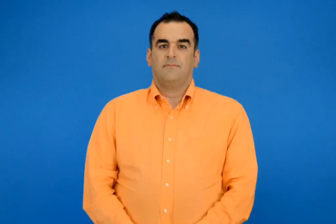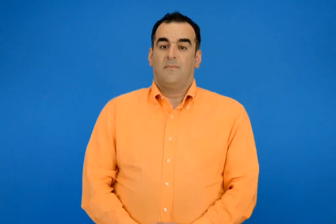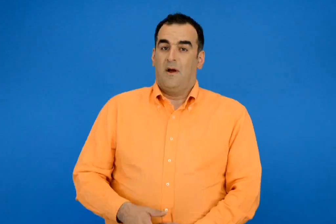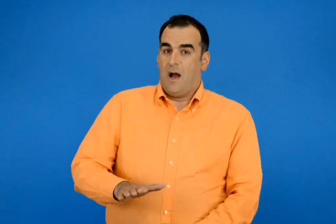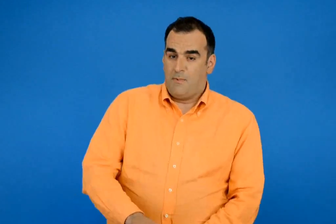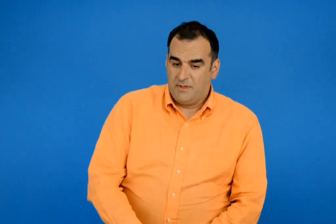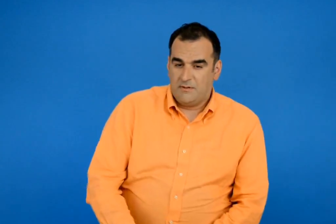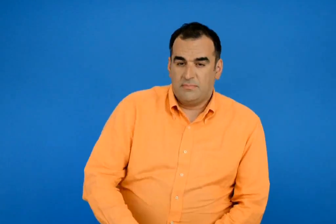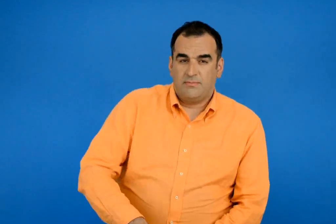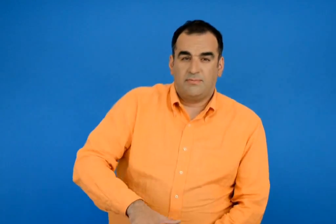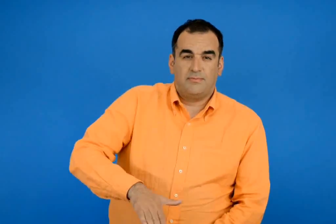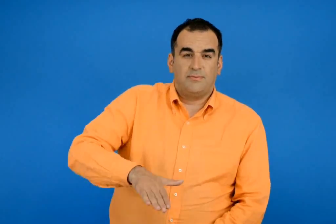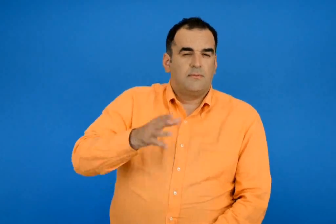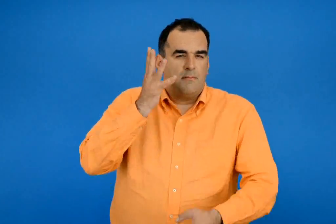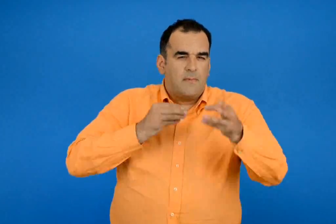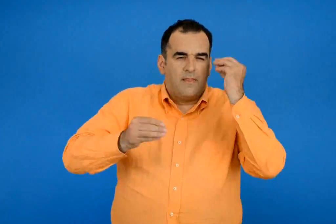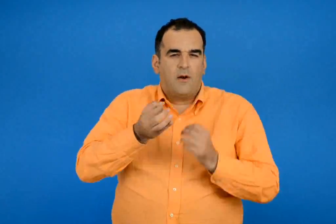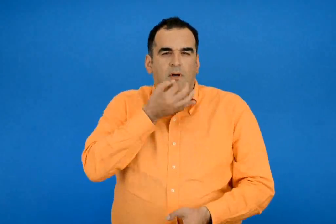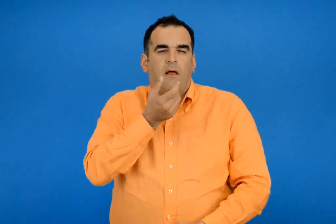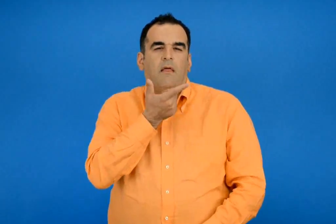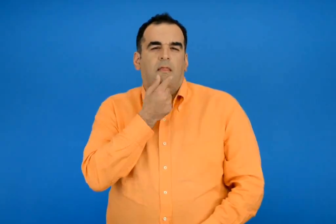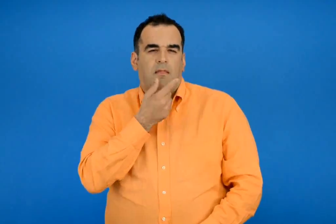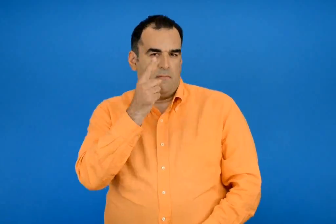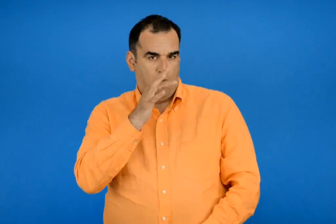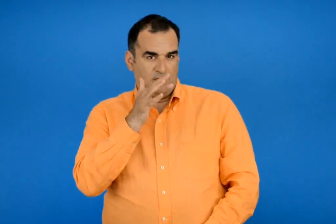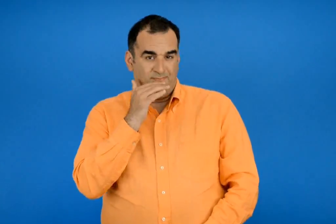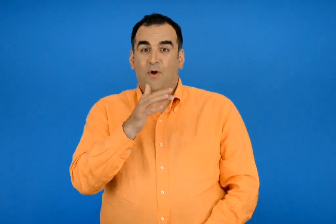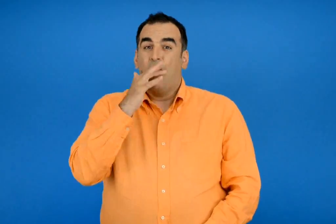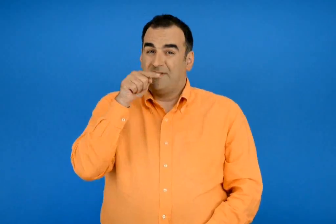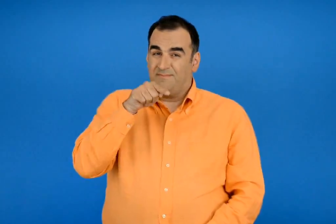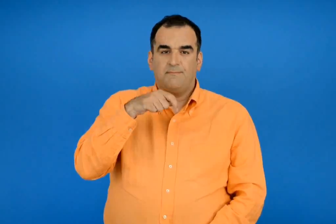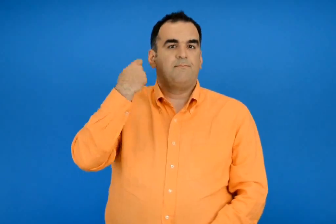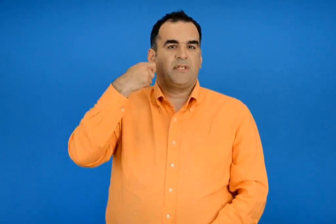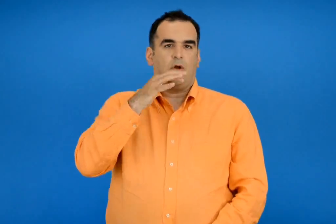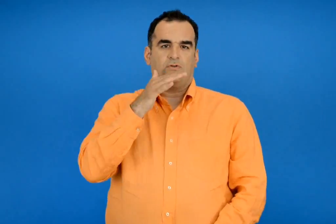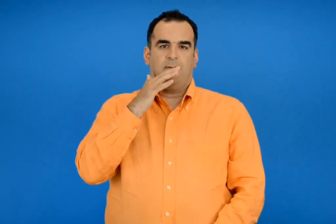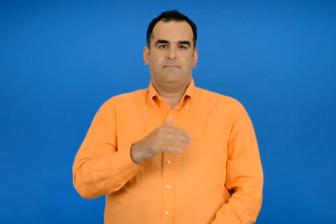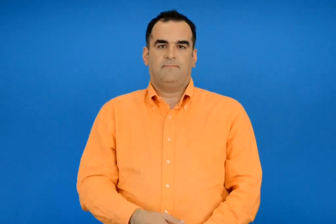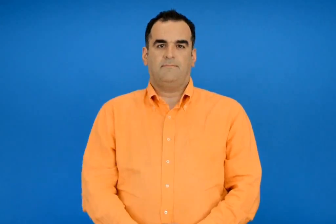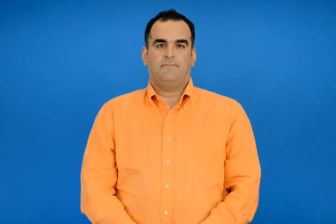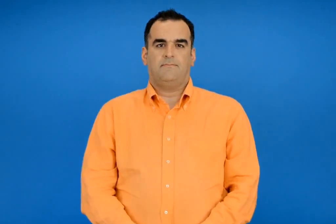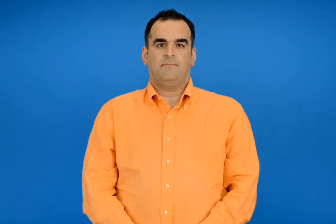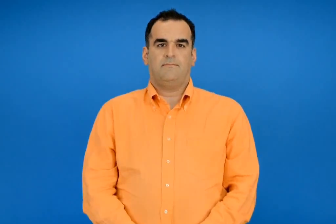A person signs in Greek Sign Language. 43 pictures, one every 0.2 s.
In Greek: από πολύ μικροί μαθαίνουμε να μιλούμε με ευκολία μια γλώσσα που είναι η μητρική μας γλώσσα
